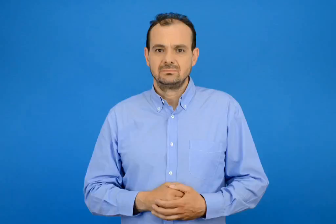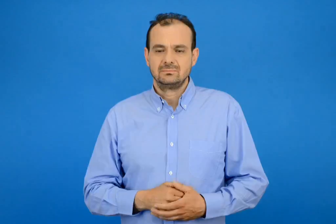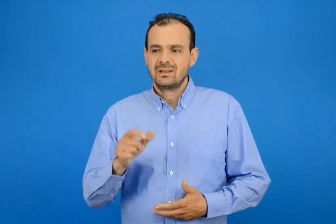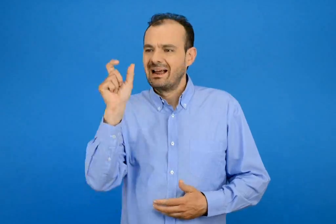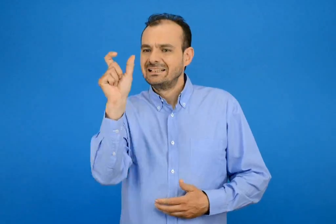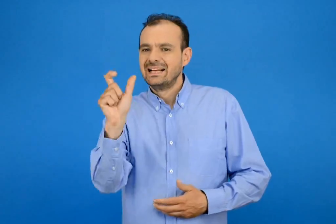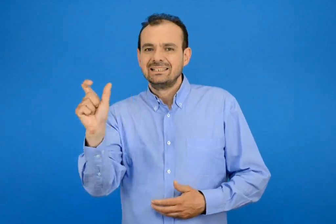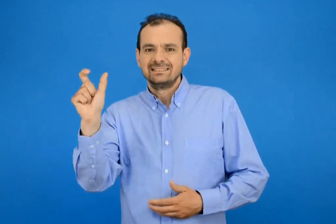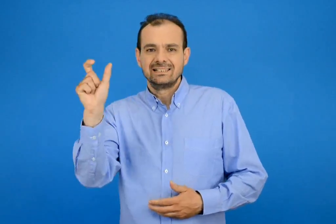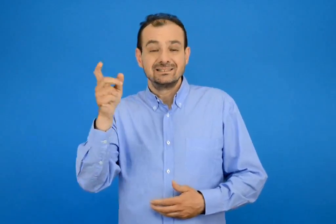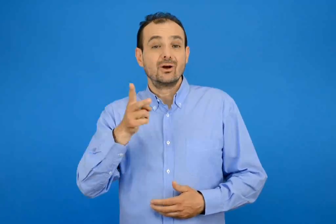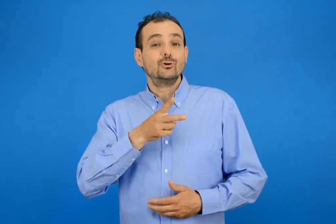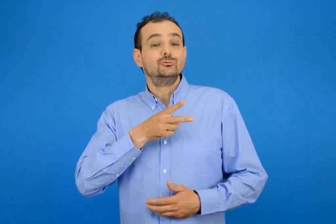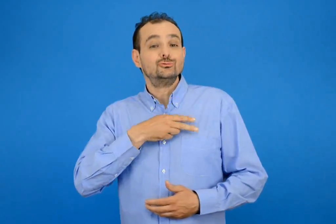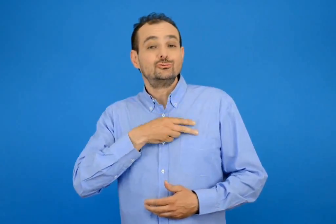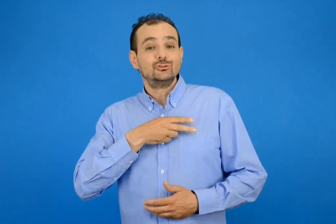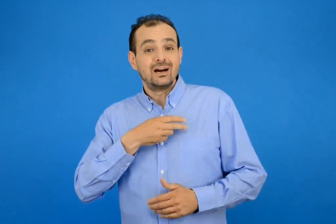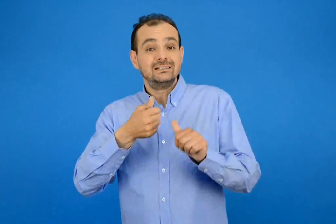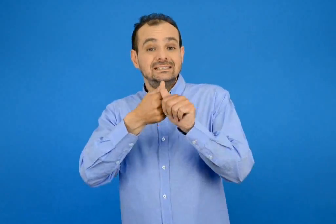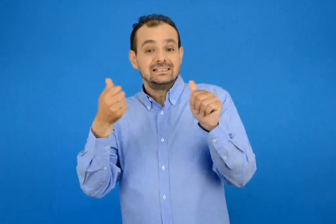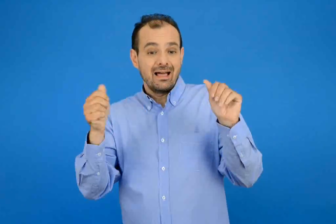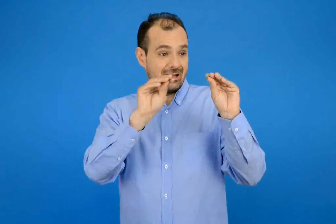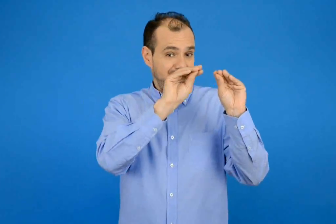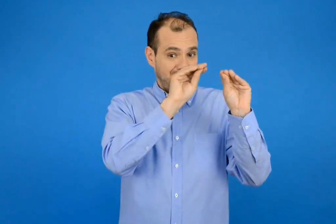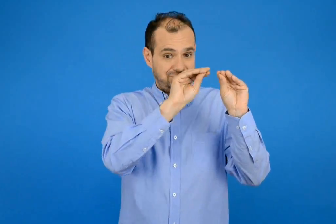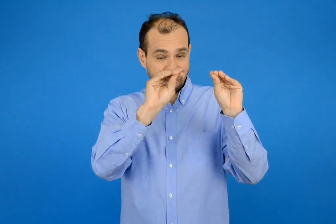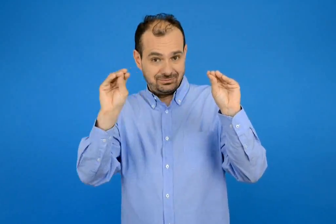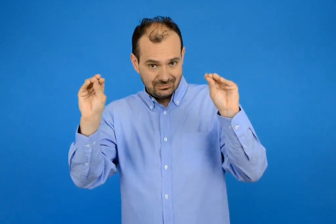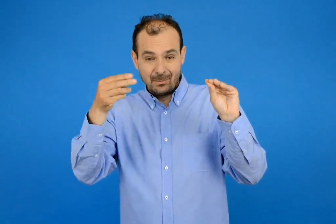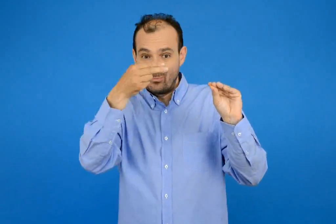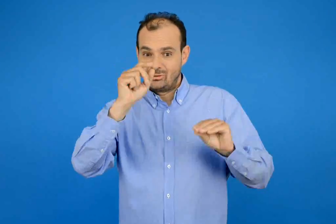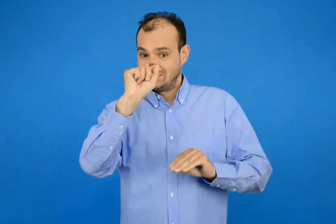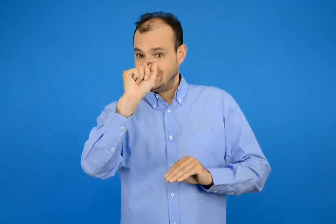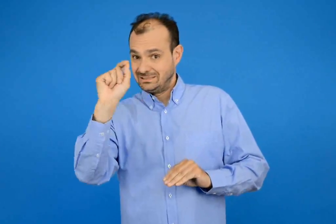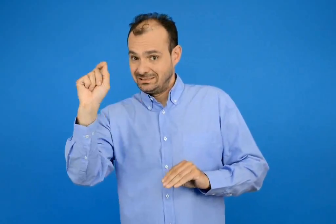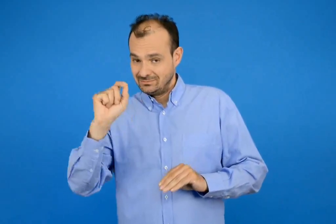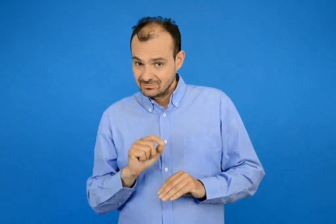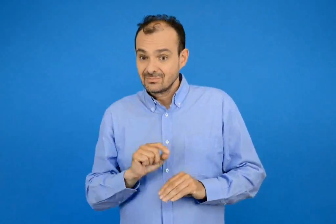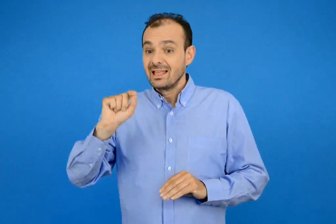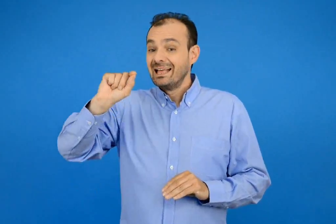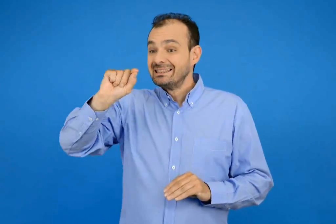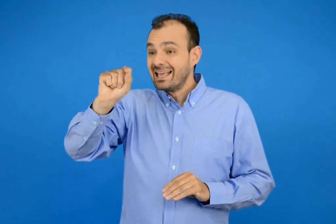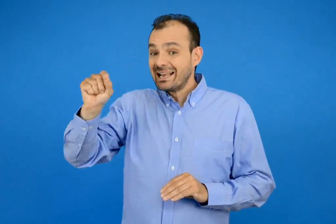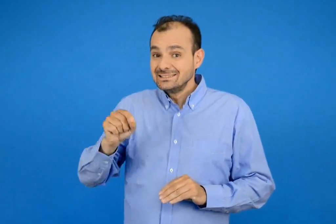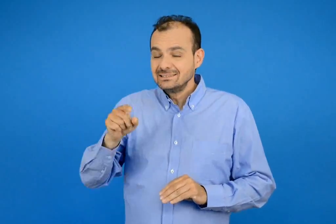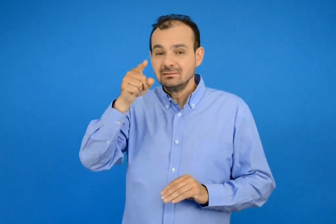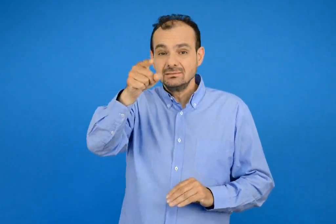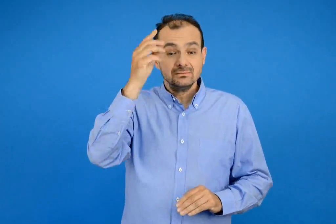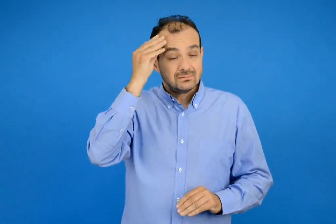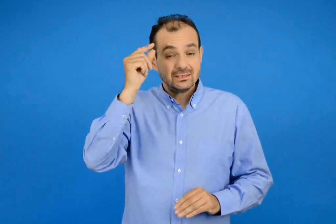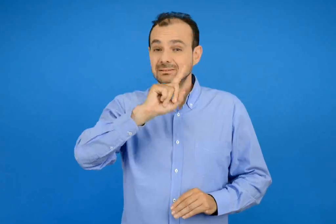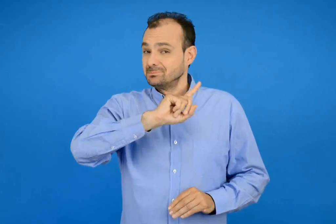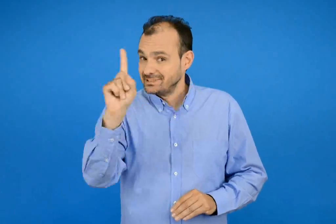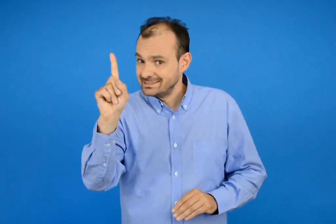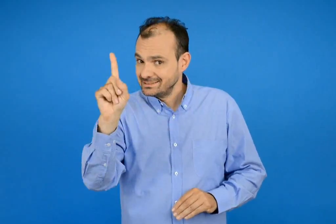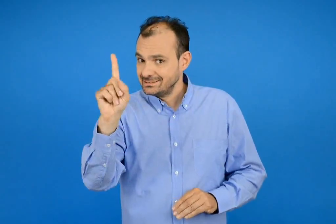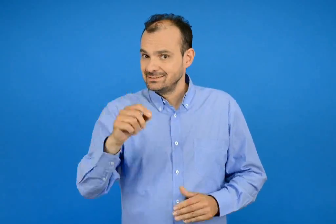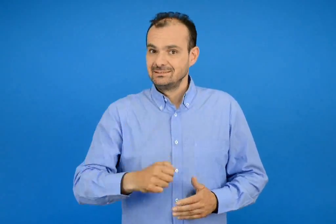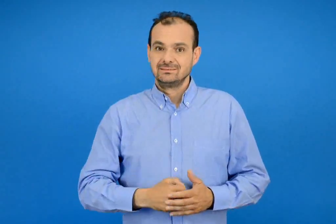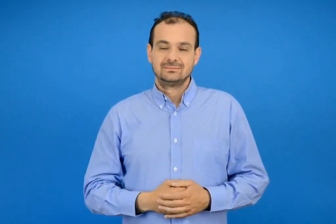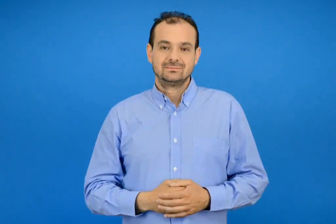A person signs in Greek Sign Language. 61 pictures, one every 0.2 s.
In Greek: βάλε τις λέξεις στη σωστή σειρά και γράψε τις προτάσεις μην ξεχάσεις τις τέλειες
